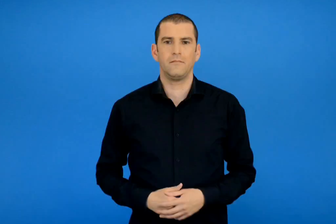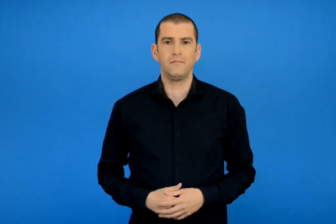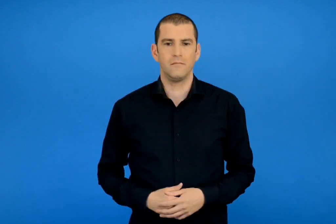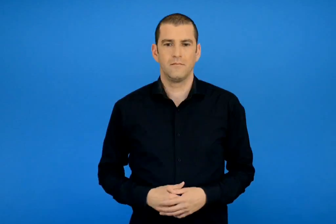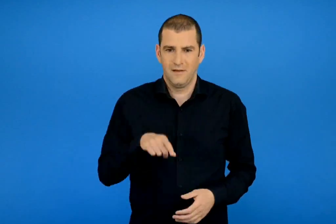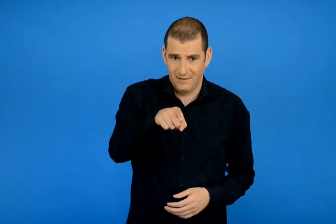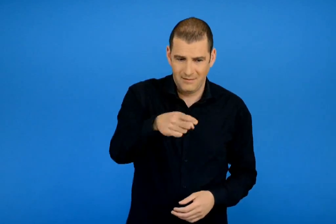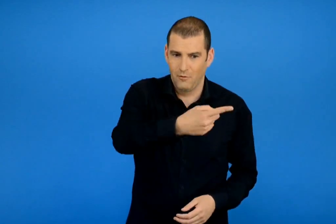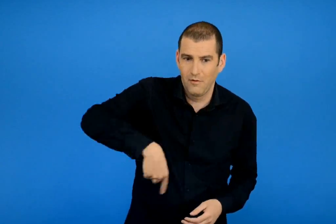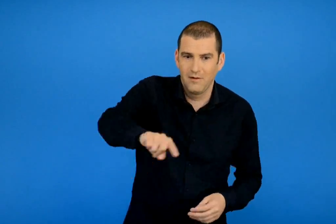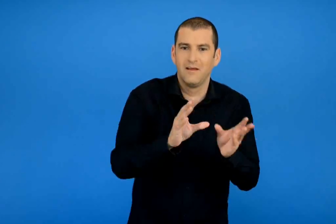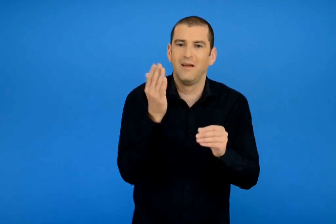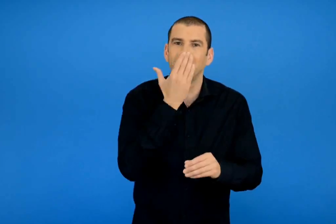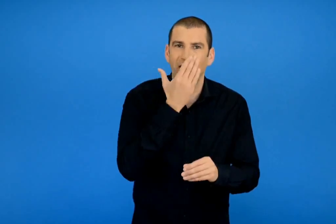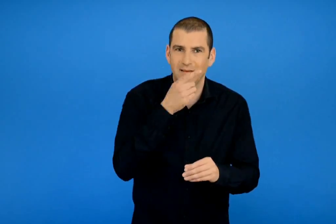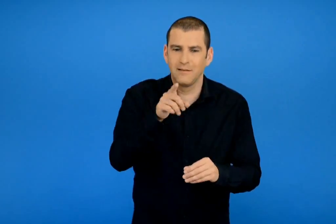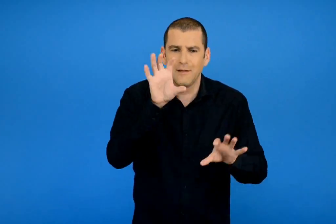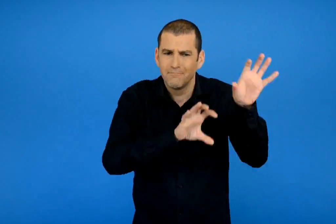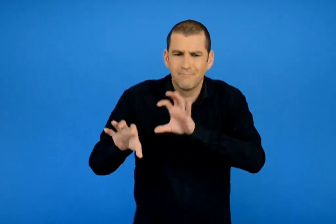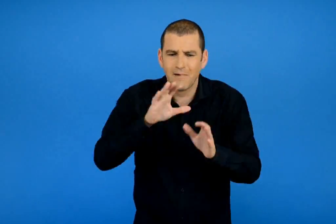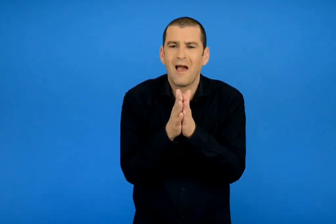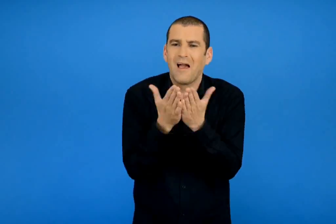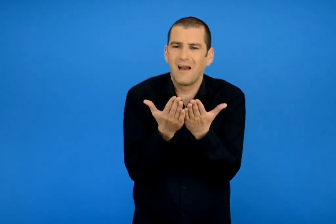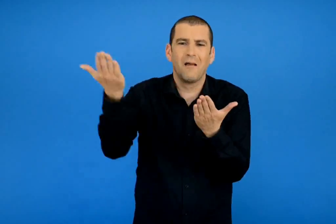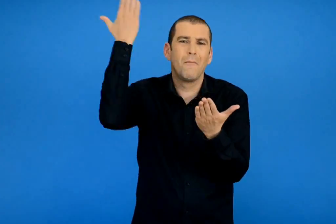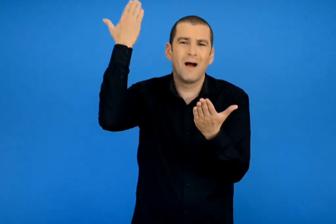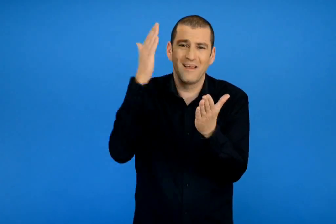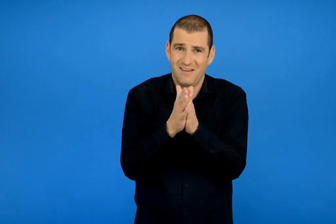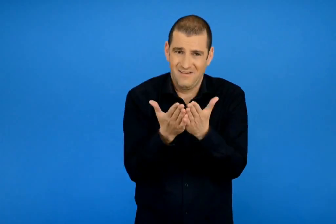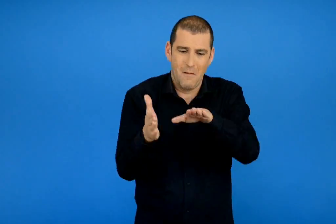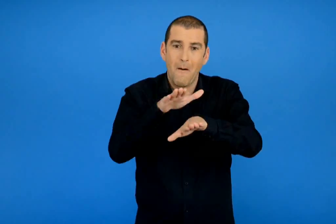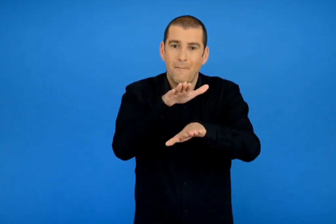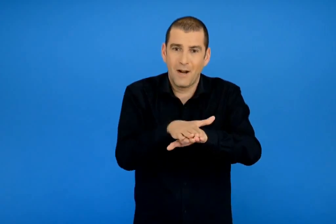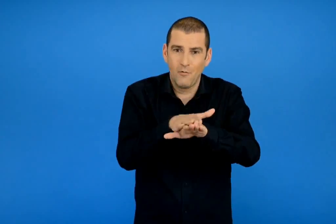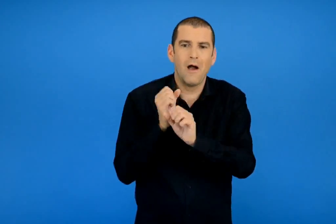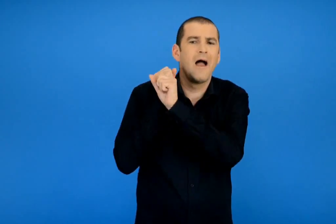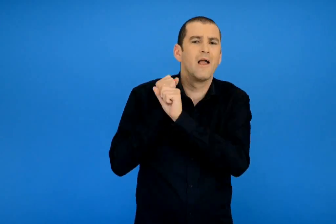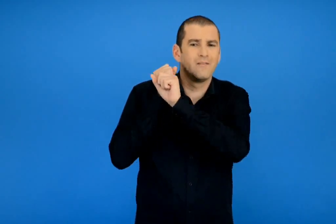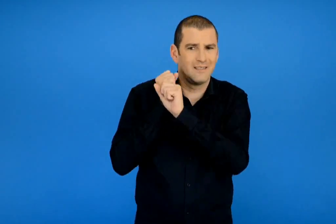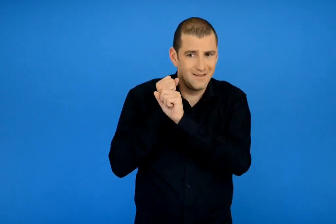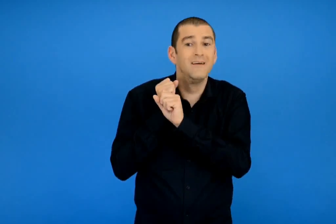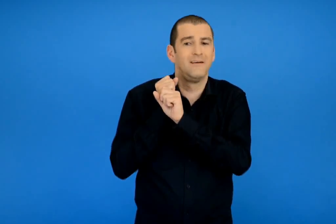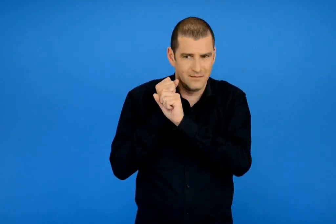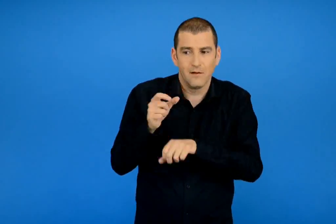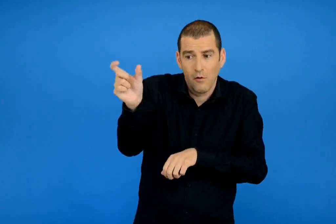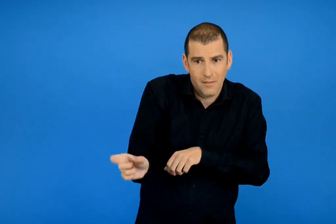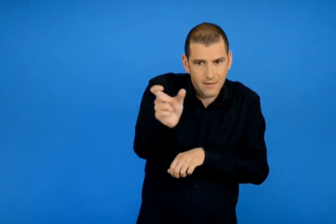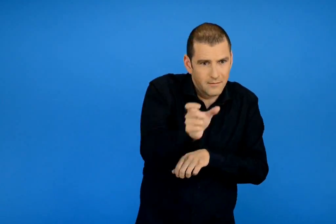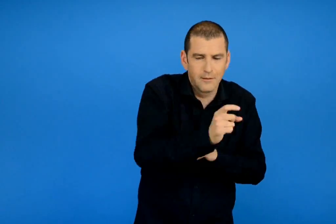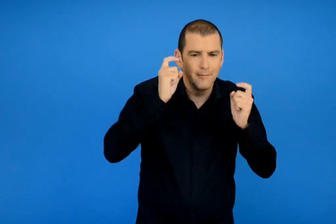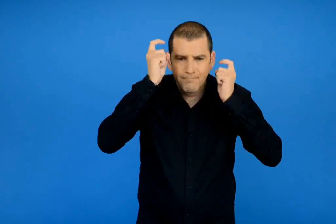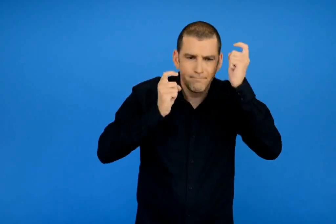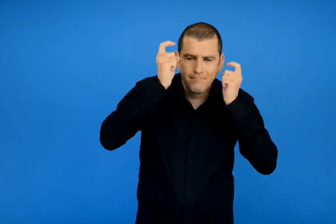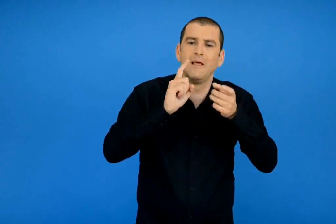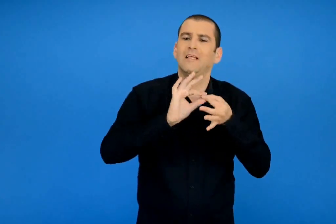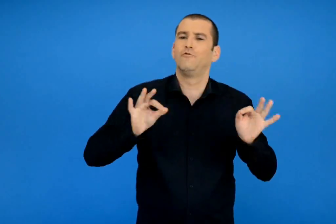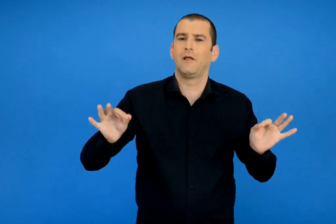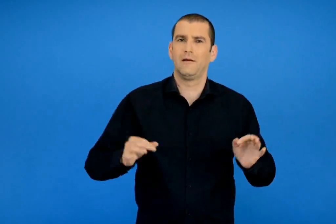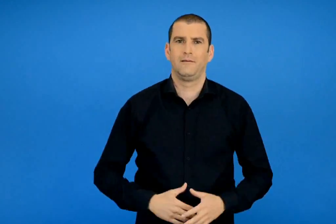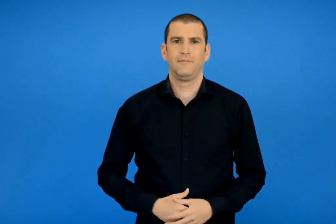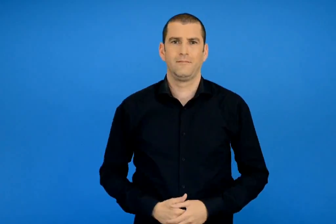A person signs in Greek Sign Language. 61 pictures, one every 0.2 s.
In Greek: με τους συμμαθητές σου αναζητήστε παλιές κάρτες που να απεικονίζουν τον αϊβασιλη και ο καθένας ας φτιάξει την ιστορία του
